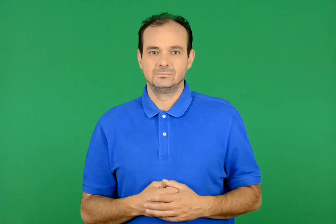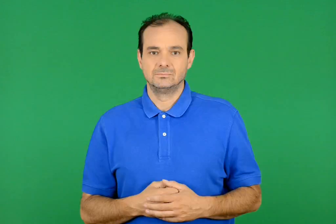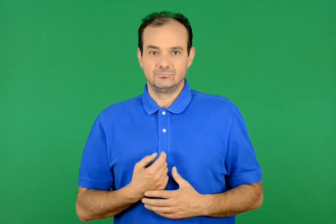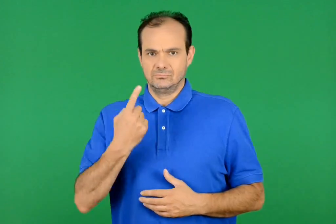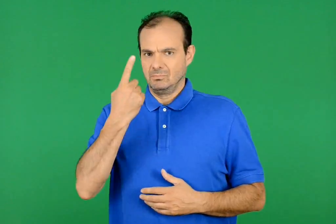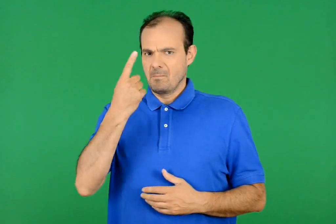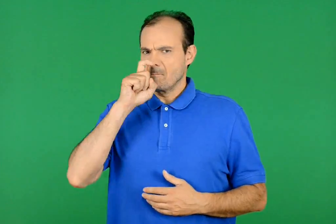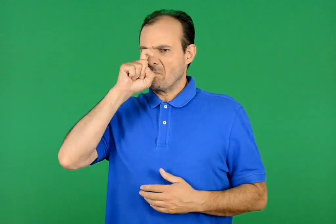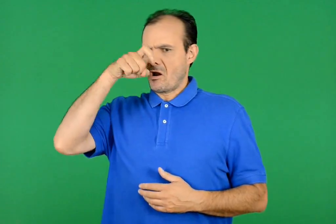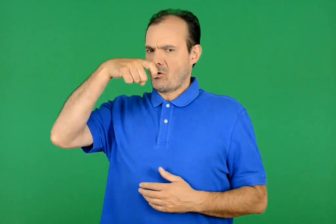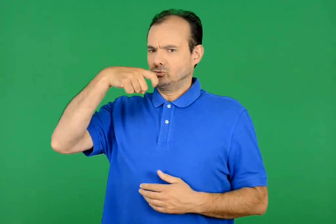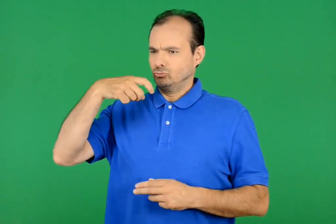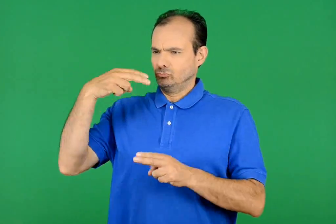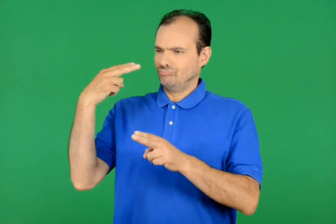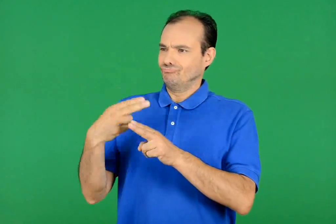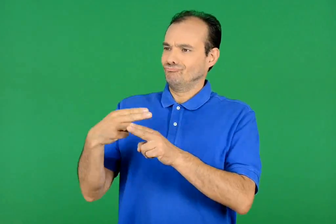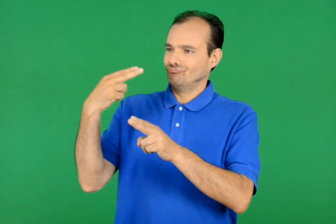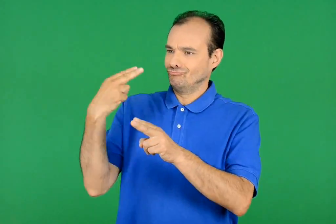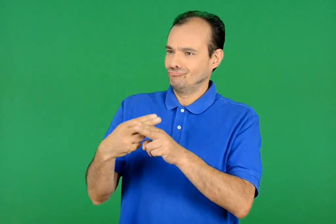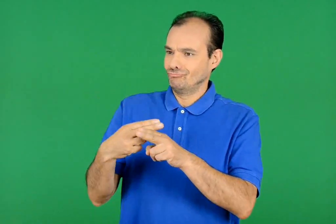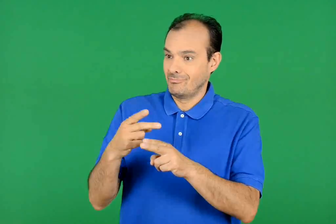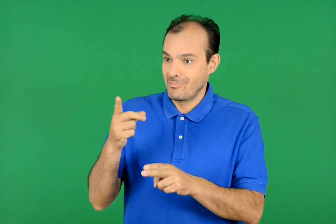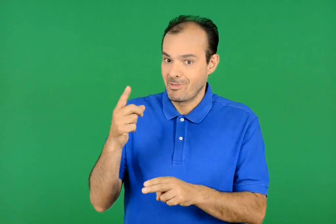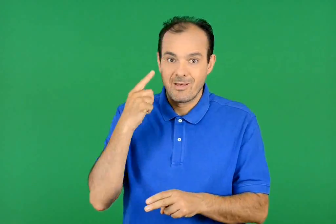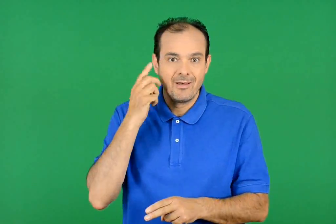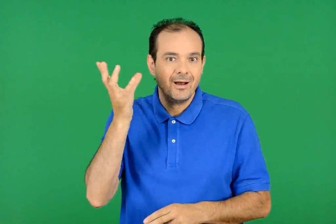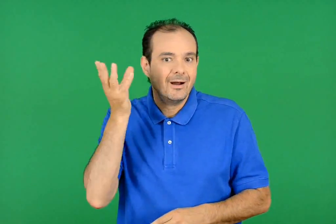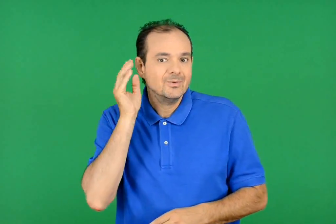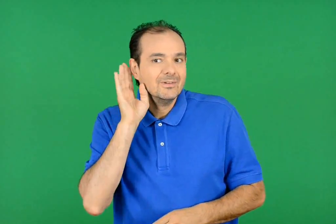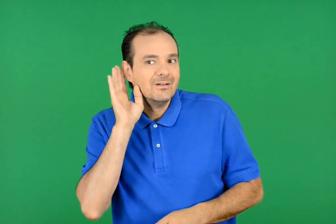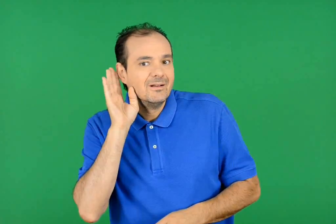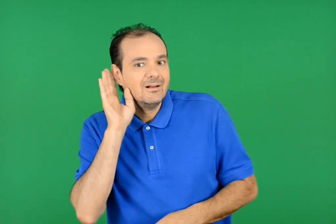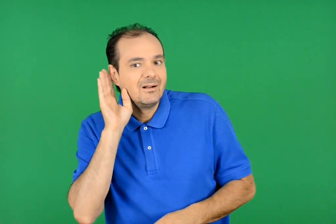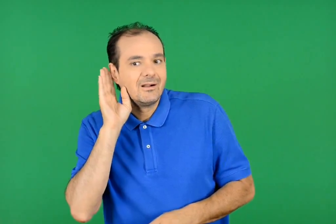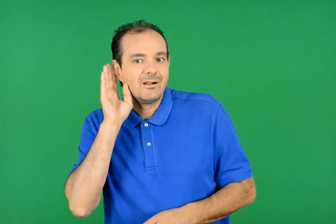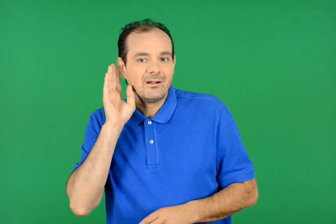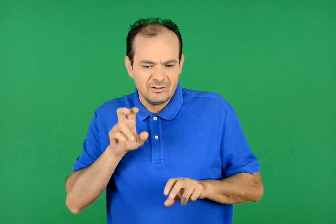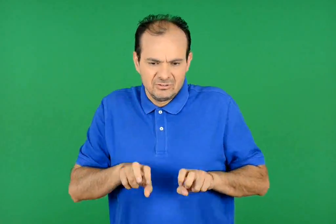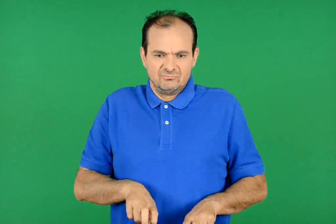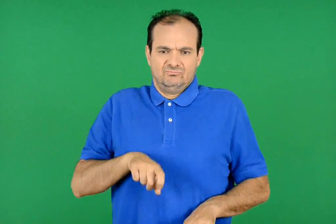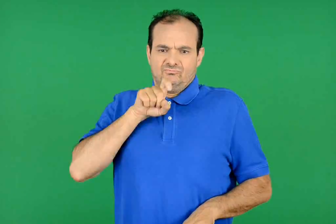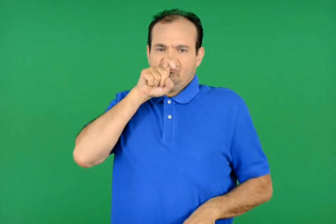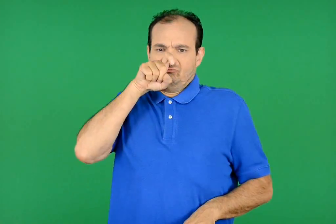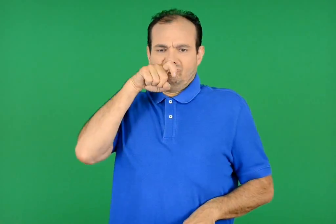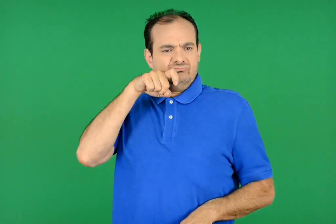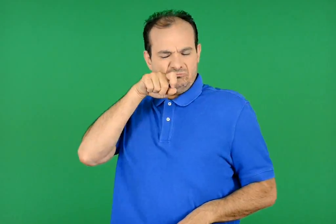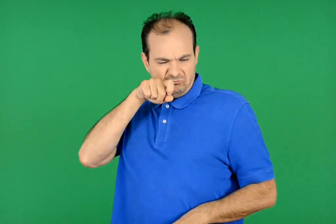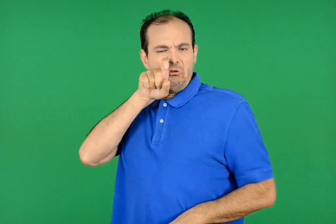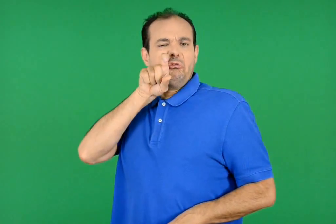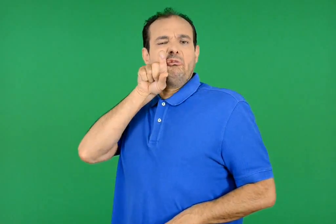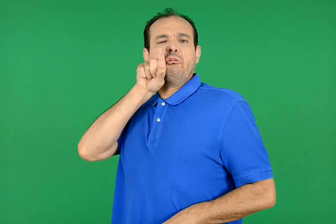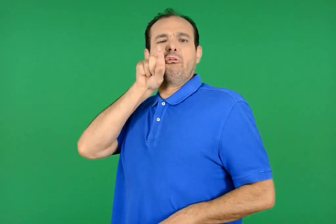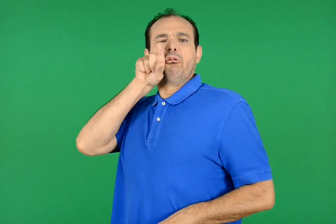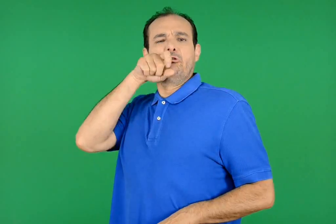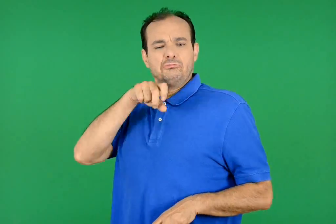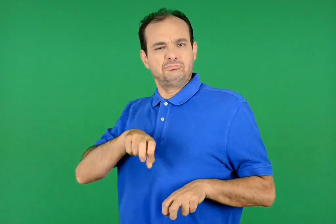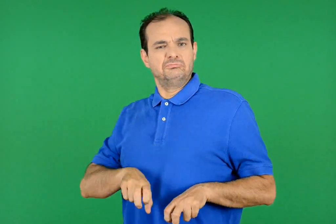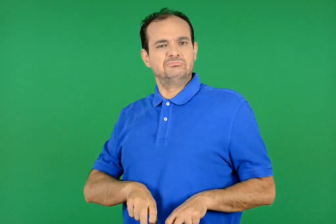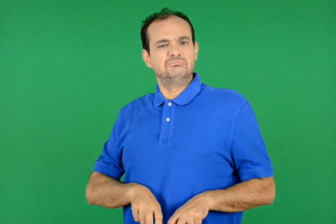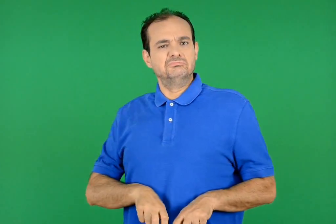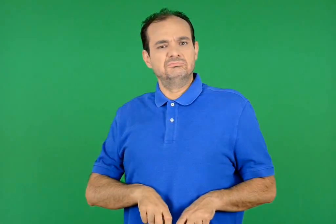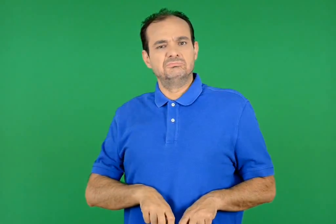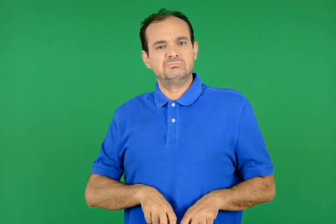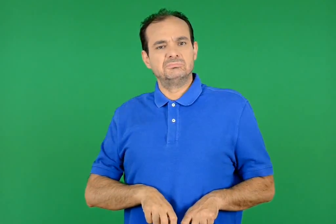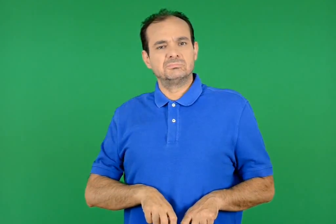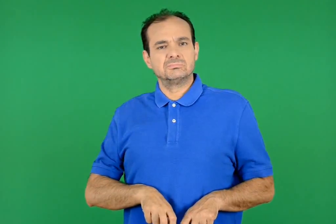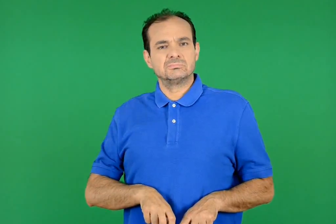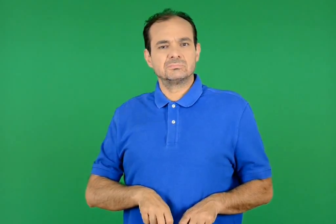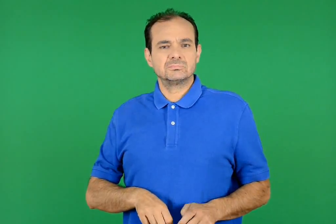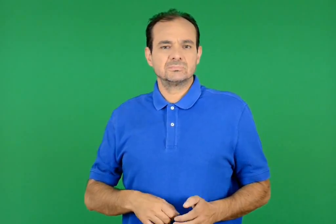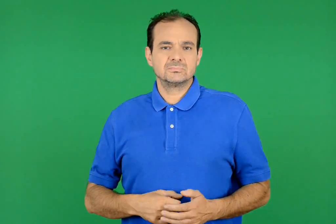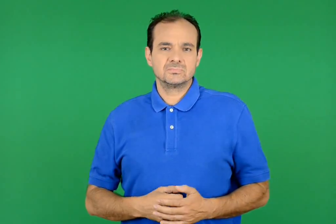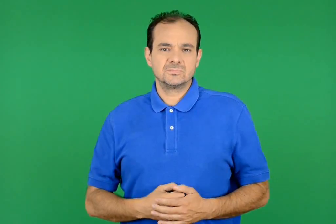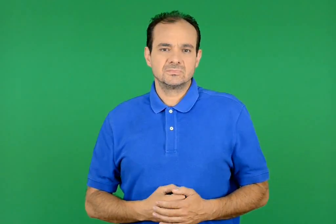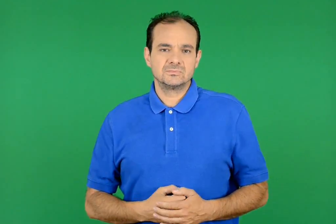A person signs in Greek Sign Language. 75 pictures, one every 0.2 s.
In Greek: έναν σπουδαίο παπαγάλο , να τον αγροικώ να λέγει πράγματα με έμφαση και πεποίθησην
